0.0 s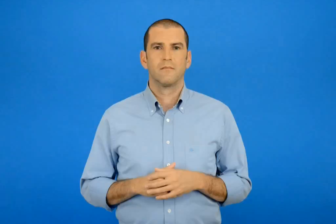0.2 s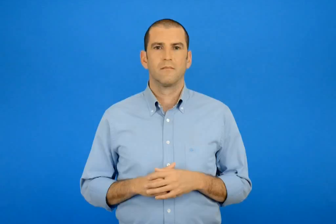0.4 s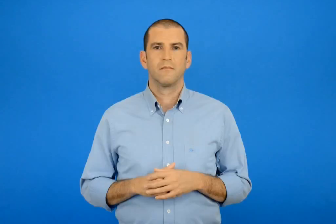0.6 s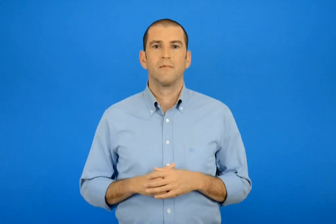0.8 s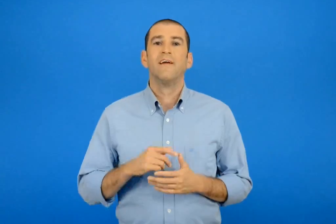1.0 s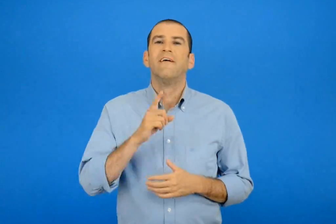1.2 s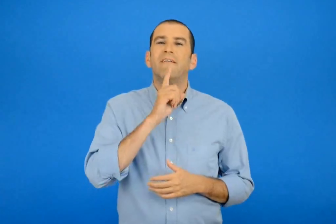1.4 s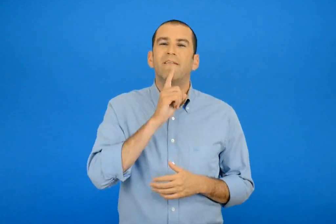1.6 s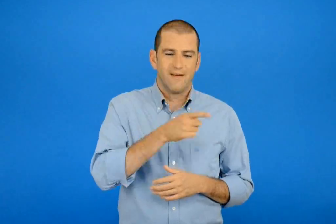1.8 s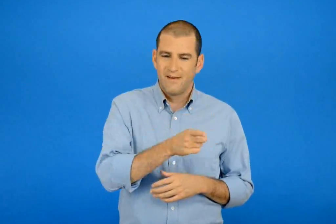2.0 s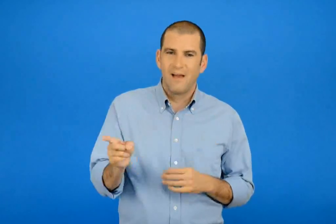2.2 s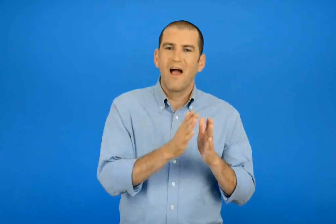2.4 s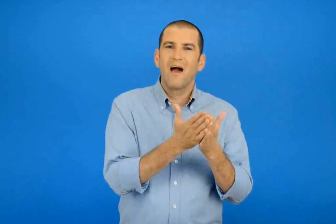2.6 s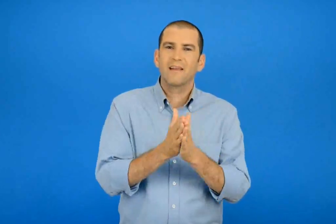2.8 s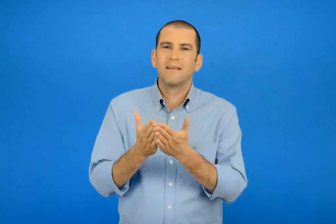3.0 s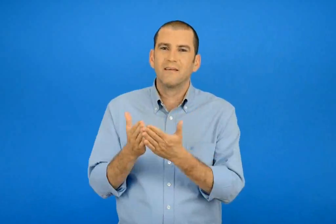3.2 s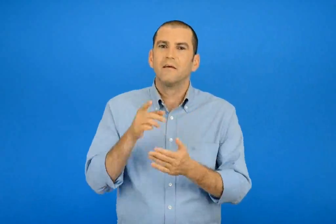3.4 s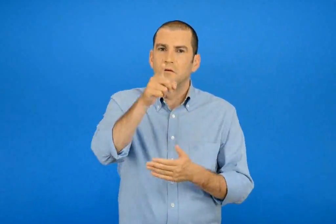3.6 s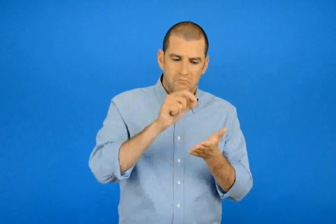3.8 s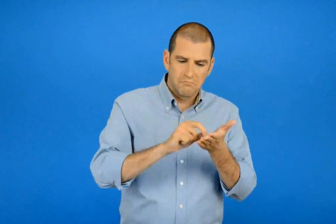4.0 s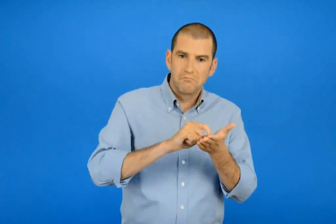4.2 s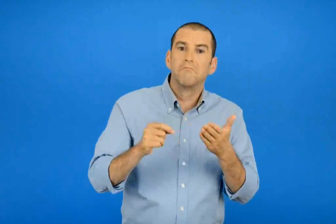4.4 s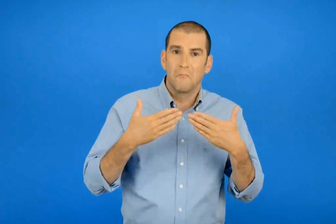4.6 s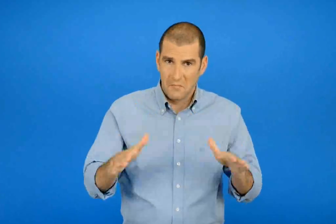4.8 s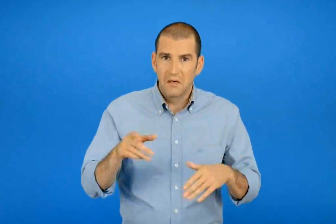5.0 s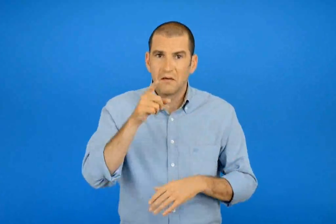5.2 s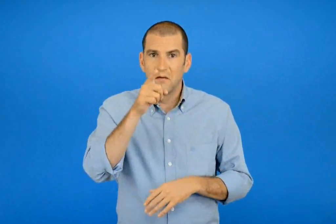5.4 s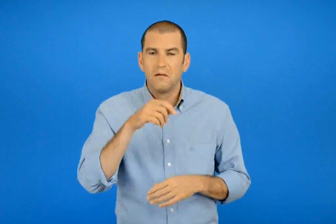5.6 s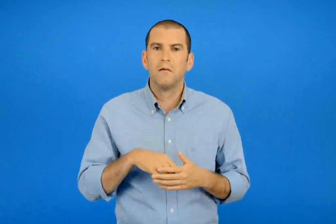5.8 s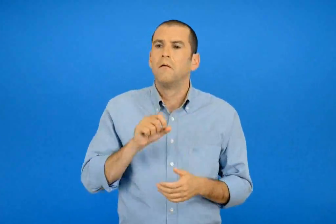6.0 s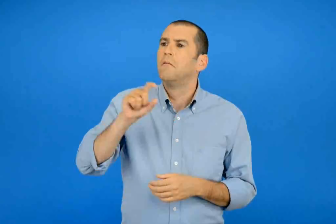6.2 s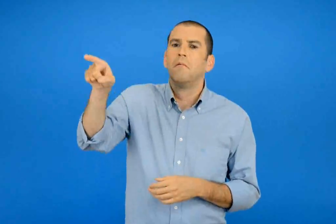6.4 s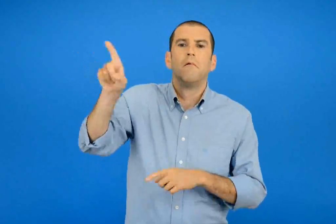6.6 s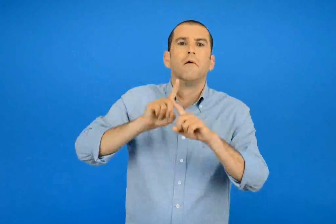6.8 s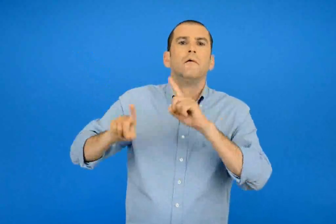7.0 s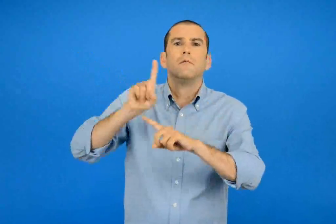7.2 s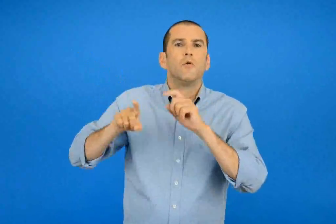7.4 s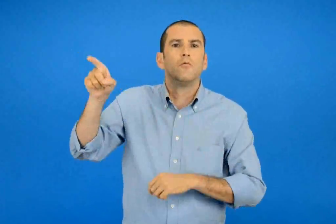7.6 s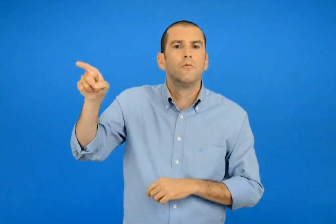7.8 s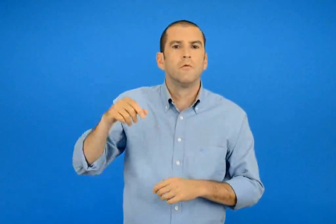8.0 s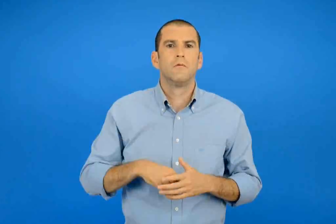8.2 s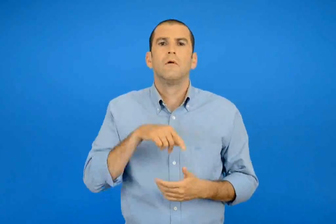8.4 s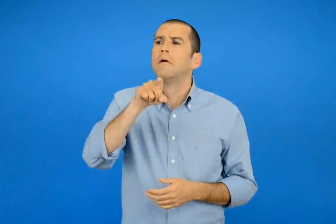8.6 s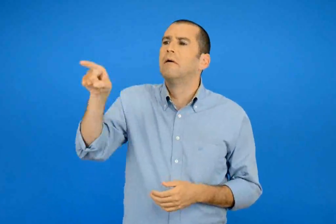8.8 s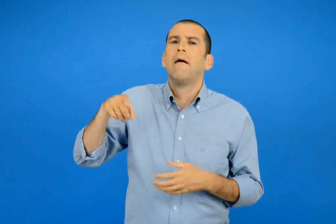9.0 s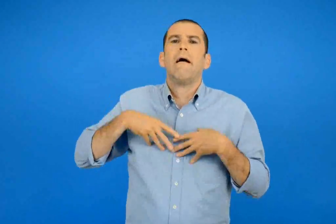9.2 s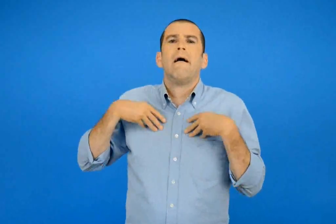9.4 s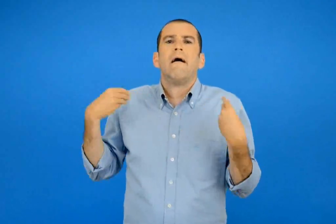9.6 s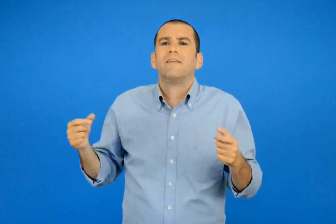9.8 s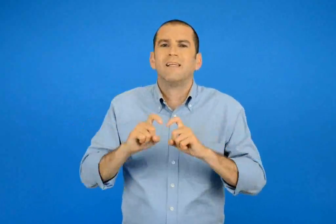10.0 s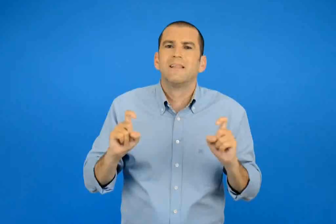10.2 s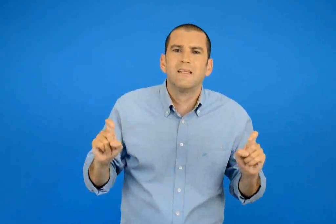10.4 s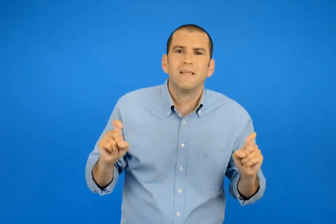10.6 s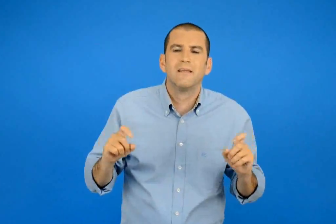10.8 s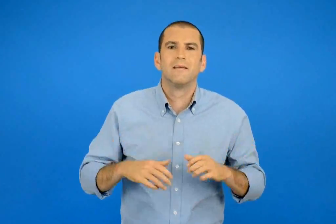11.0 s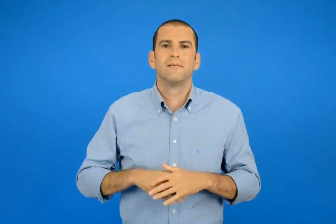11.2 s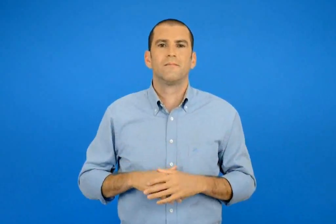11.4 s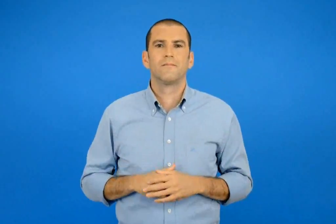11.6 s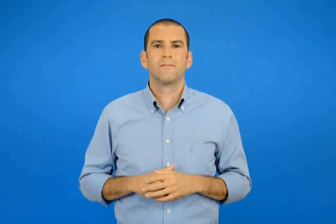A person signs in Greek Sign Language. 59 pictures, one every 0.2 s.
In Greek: έχεις γράψει τέτοιες κάρτες ; σε ποιόν ; τι του ευχήθηκες ;
